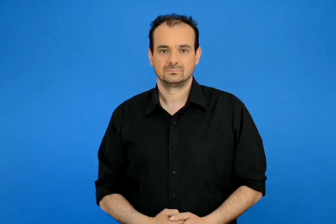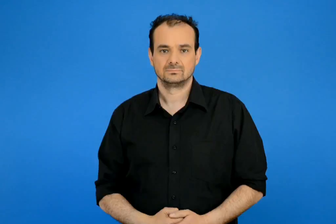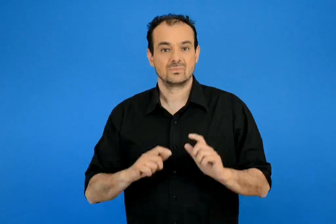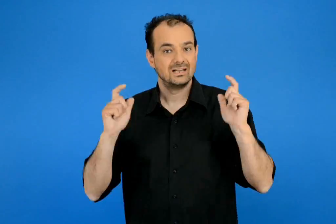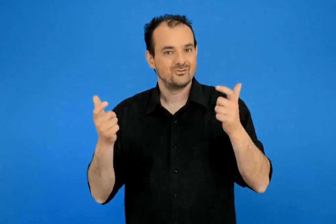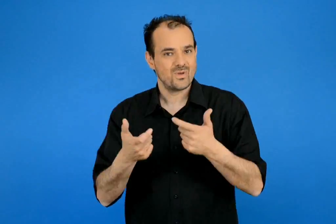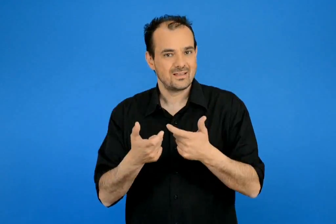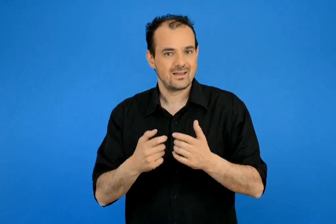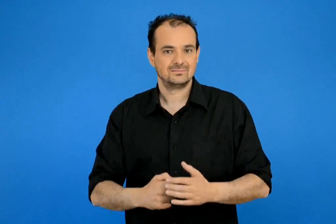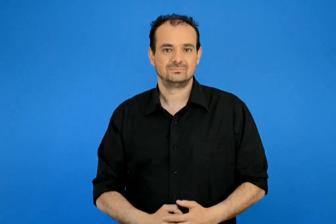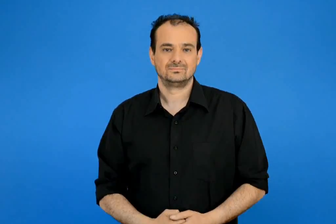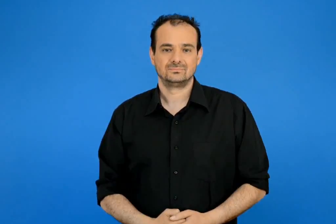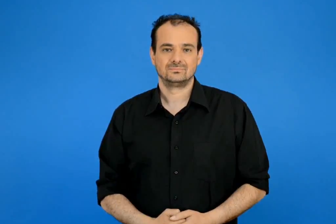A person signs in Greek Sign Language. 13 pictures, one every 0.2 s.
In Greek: οικογένεια
